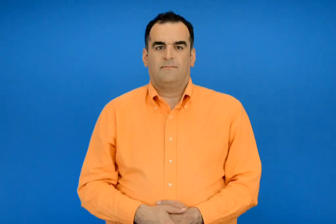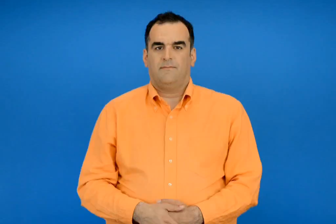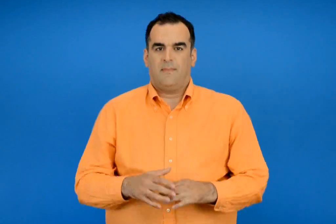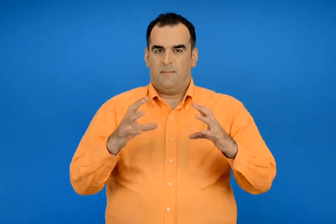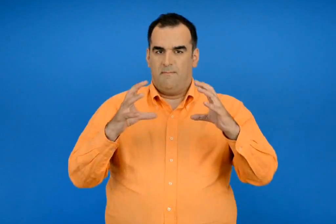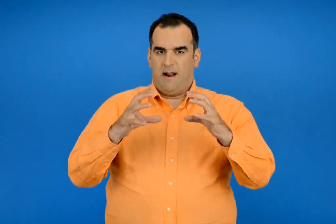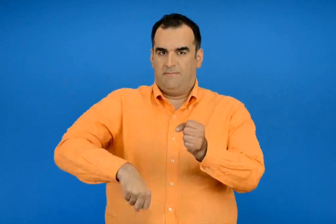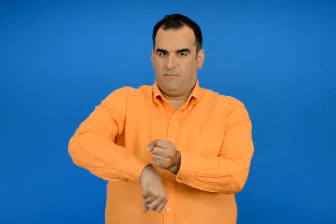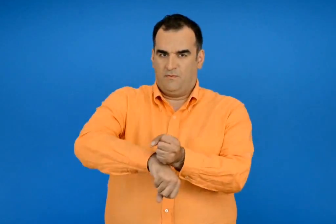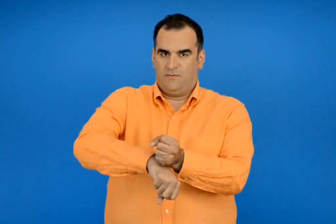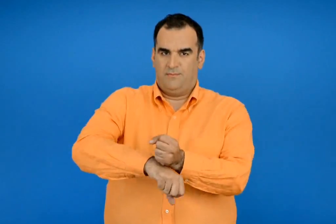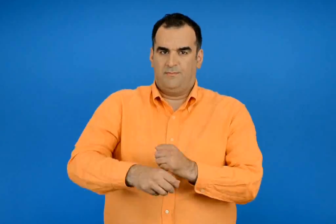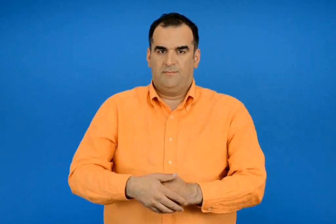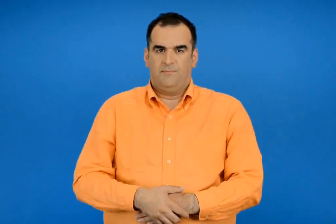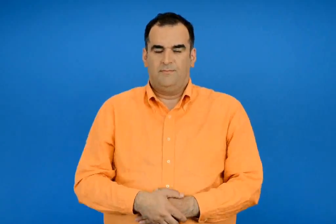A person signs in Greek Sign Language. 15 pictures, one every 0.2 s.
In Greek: η μπάλα ποδοσφαίρου
